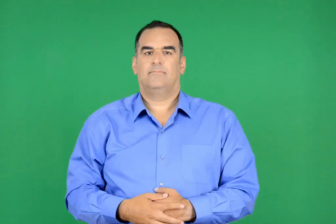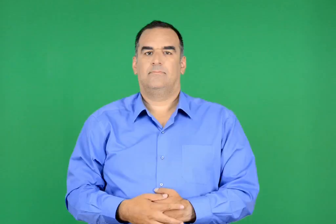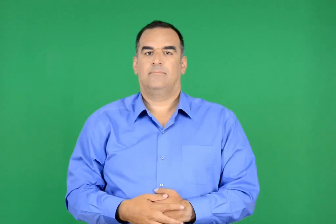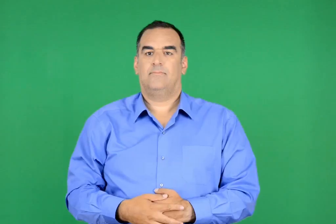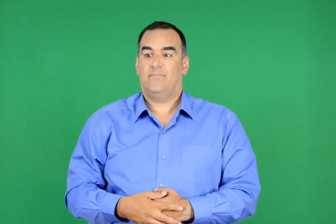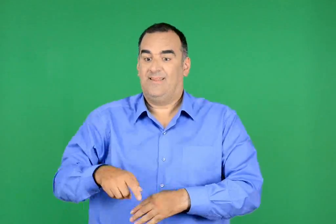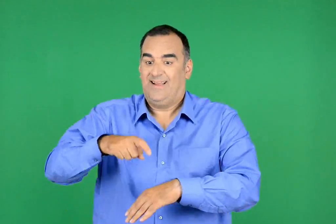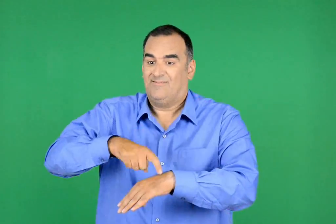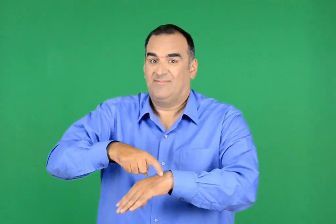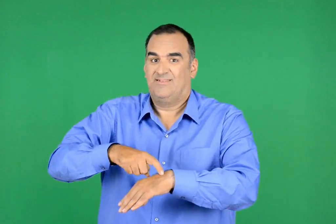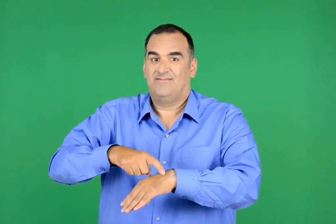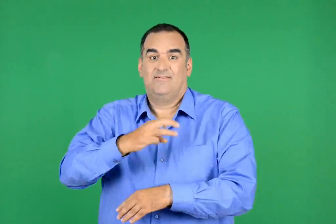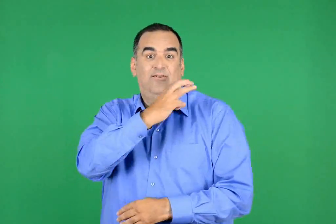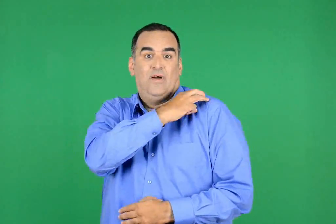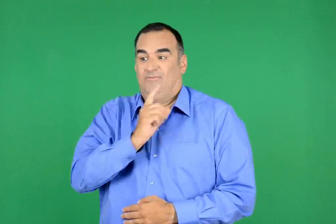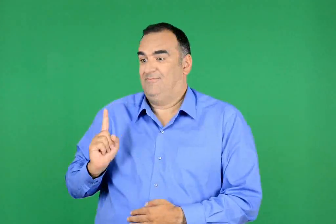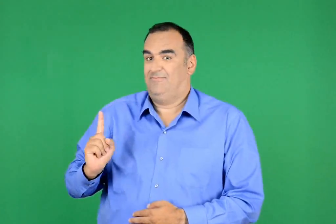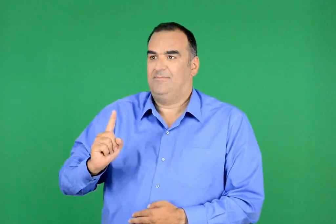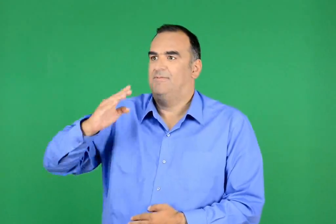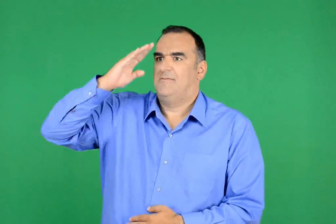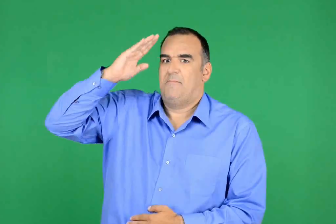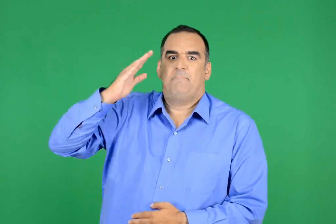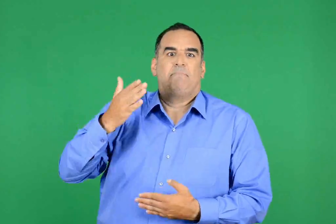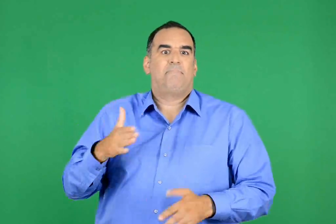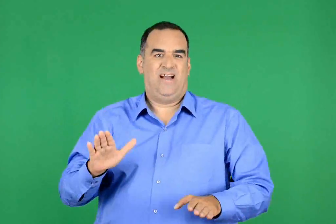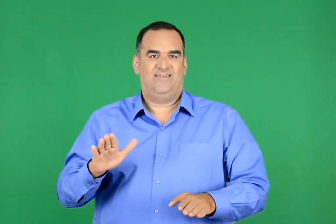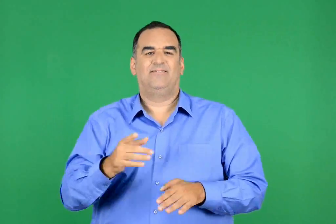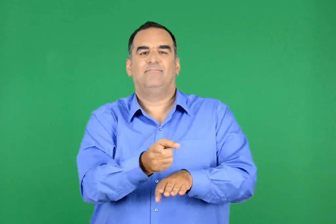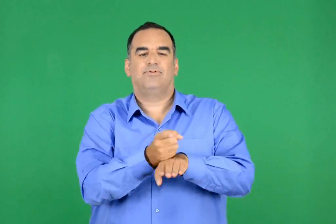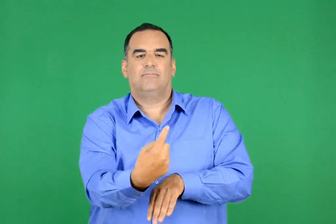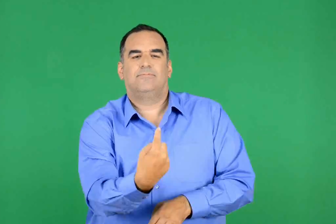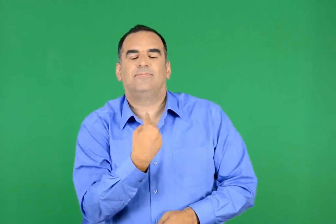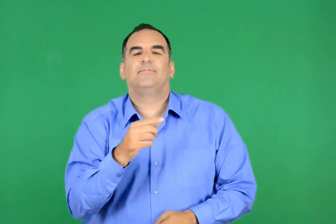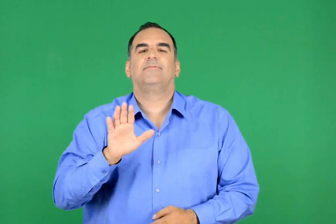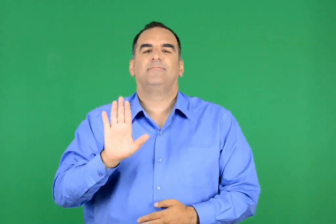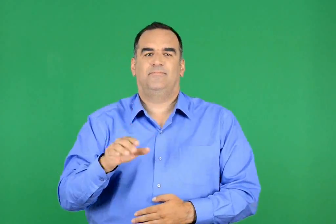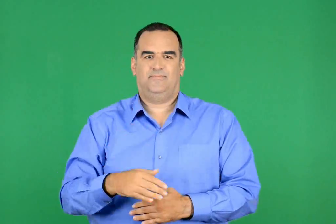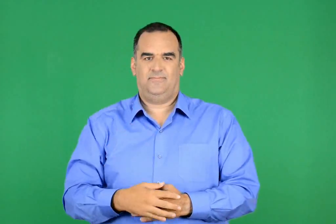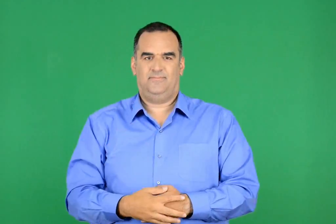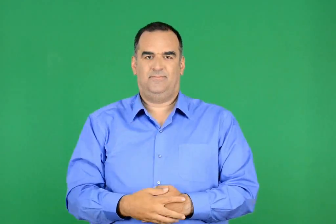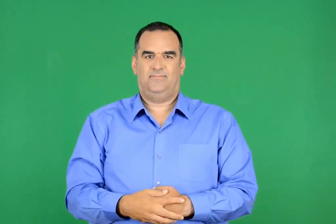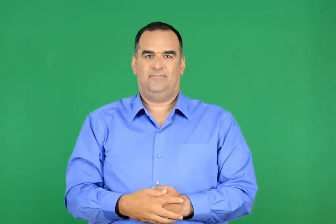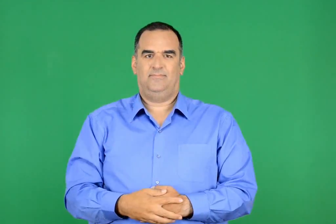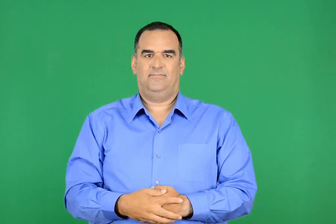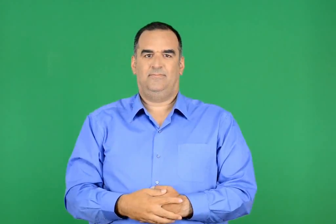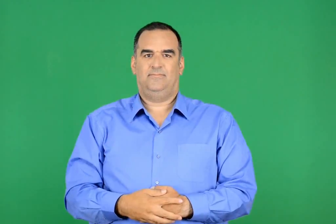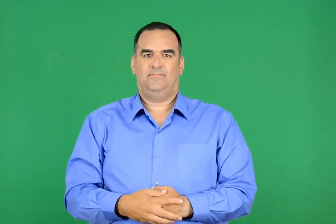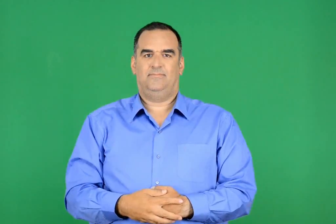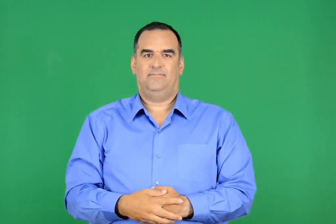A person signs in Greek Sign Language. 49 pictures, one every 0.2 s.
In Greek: αυτή τη στιγμή σήκωσε το χέρι και μας χαιρέτησε ένας λοχαγός. δεν θα μας χτυπήσουν
